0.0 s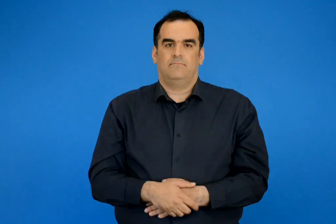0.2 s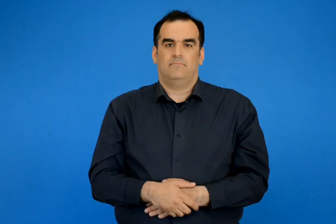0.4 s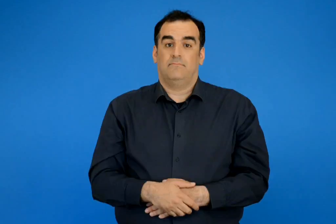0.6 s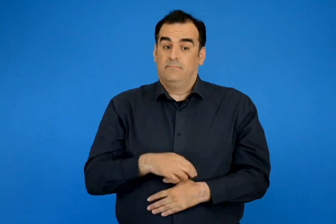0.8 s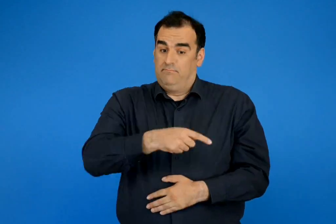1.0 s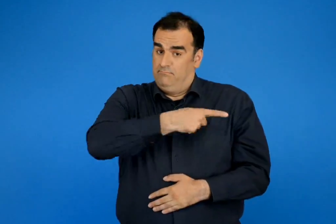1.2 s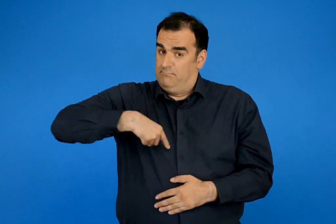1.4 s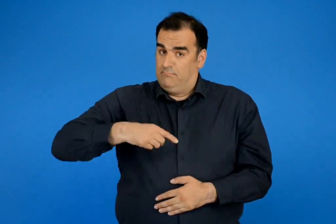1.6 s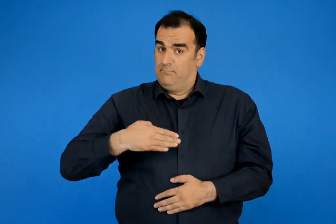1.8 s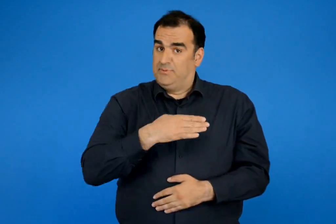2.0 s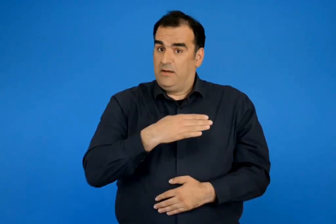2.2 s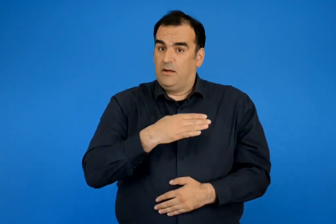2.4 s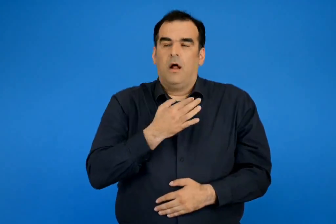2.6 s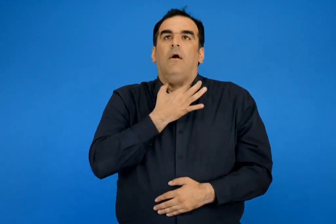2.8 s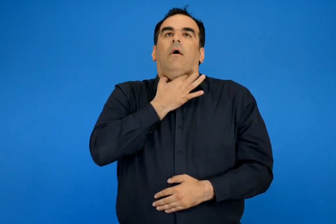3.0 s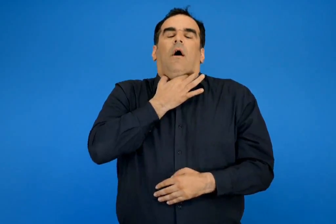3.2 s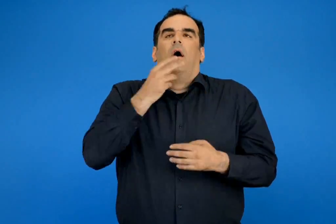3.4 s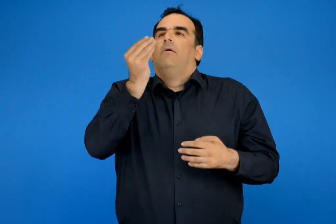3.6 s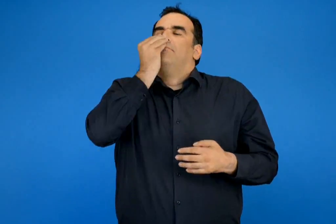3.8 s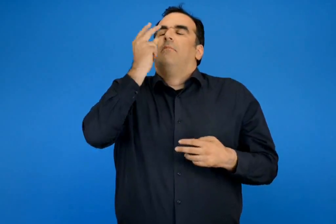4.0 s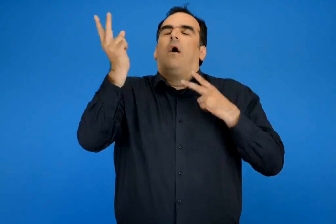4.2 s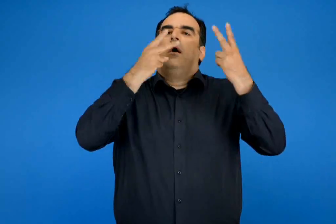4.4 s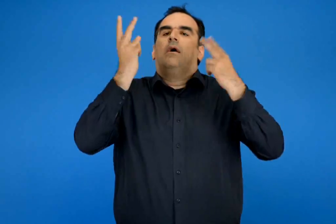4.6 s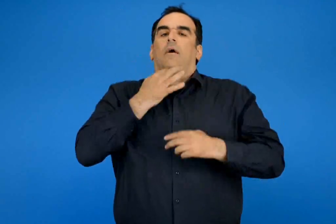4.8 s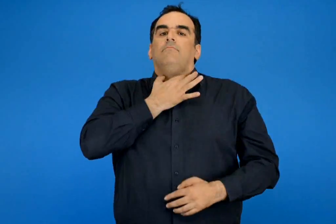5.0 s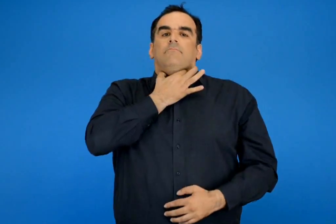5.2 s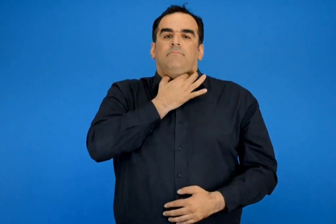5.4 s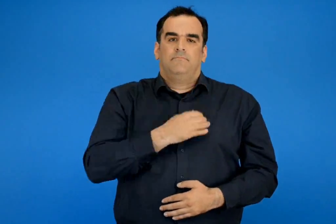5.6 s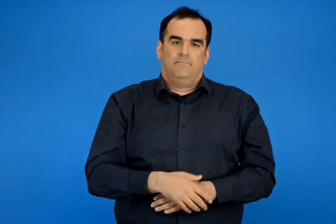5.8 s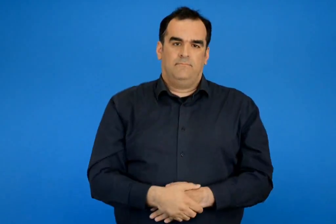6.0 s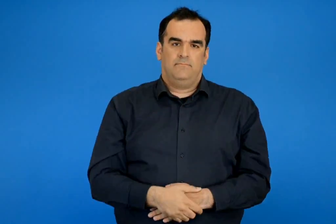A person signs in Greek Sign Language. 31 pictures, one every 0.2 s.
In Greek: κι εμείς τα ψαριά χρειαζόμαστε αέρα
